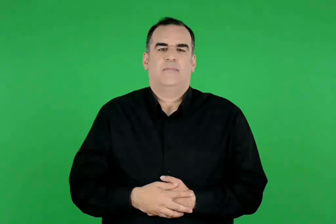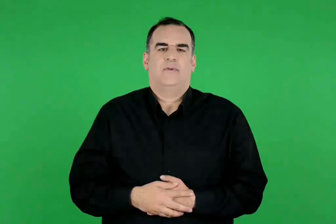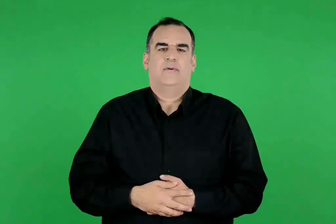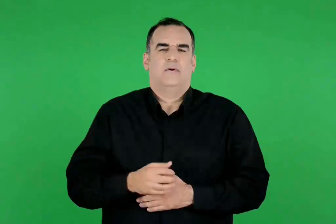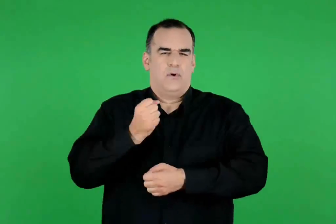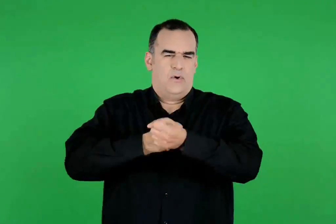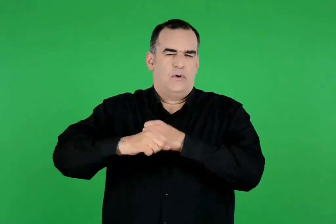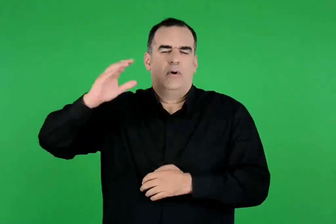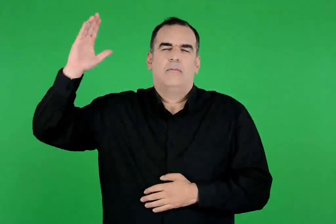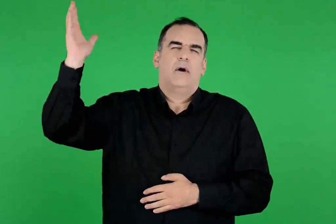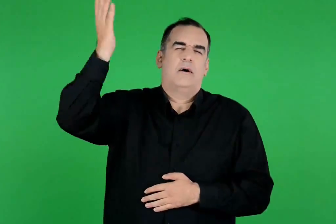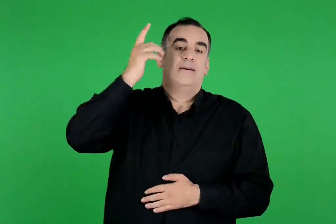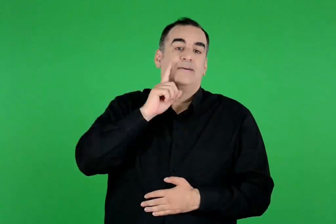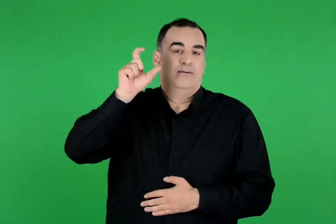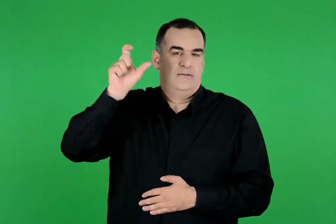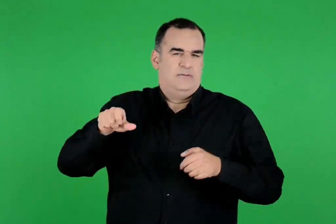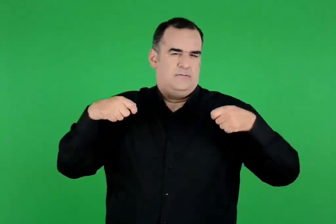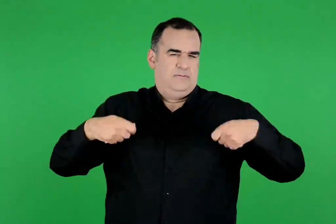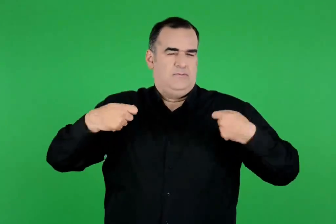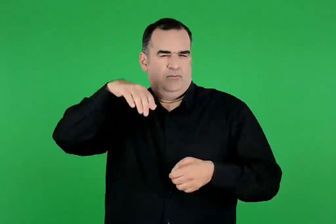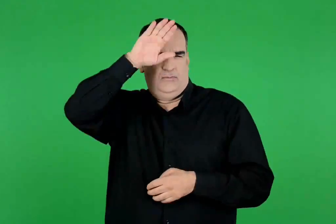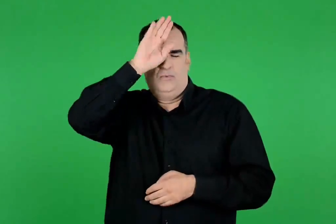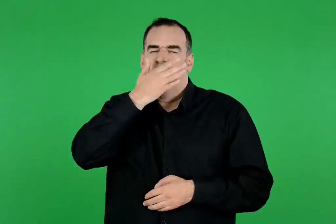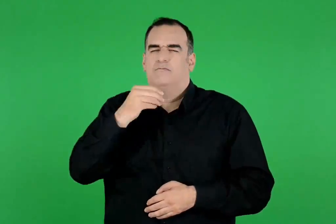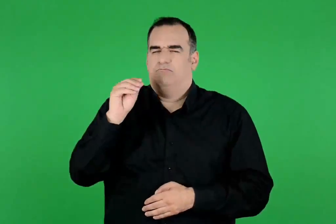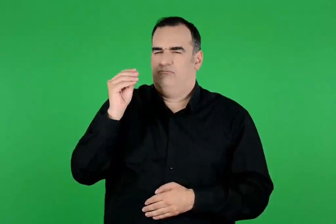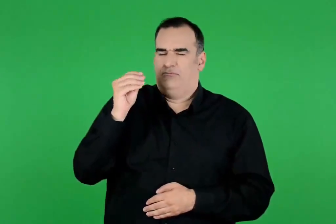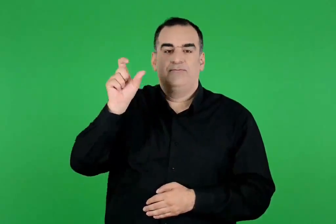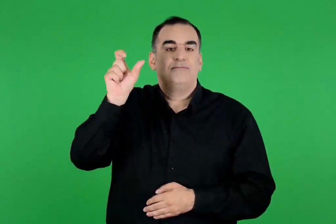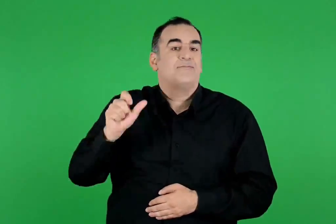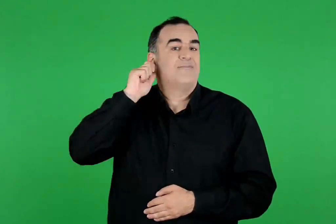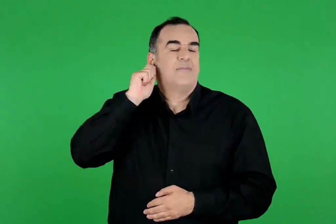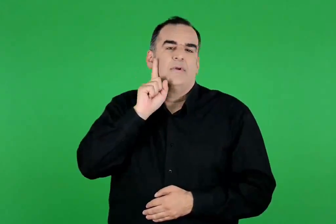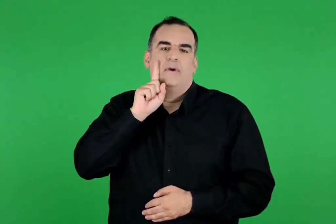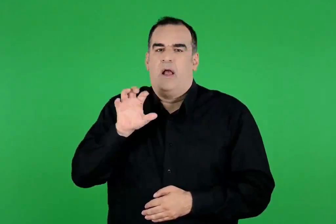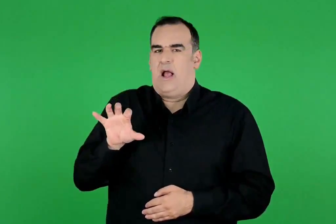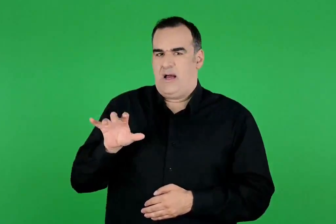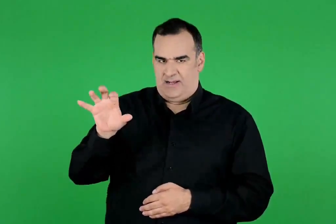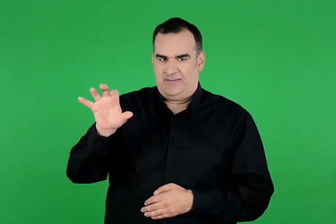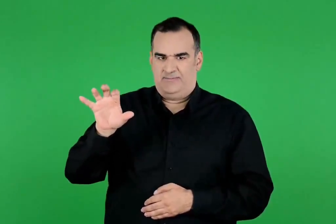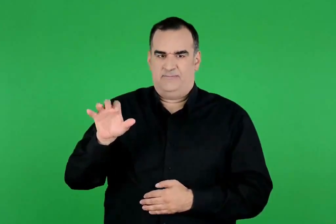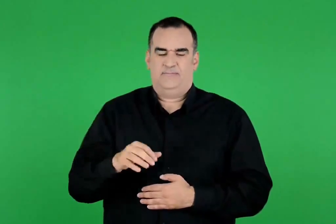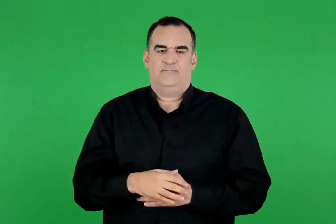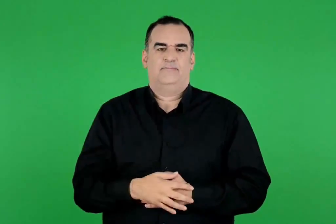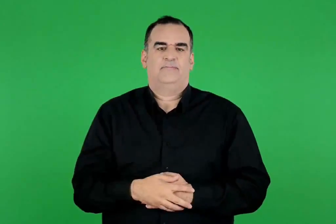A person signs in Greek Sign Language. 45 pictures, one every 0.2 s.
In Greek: ζούσε στα αρχαία χρόνια μια αρχοντοπούλα όμορφη που την έλεγαν αράχνη
